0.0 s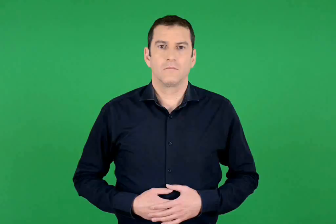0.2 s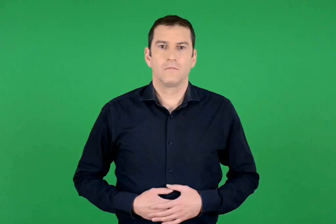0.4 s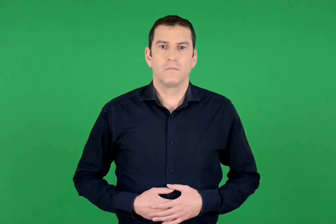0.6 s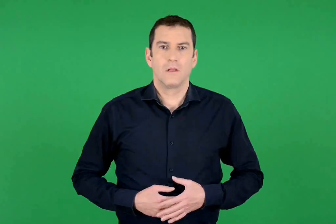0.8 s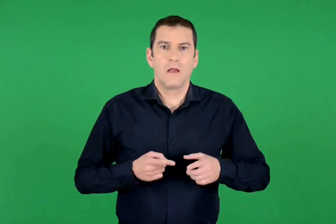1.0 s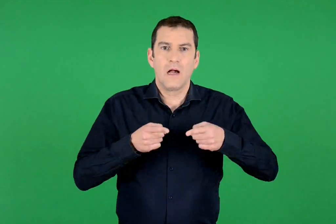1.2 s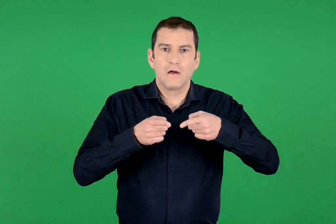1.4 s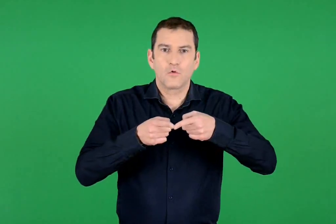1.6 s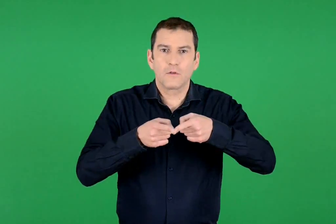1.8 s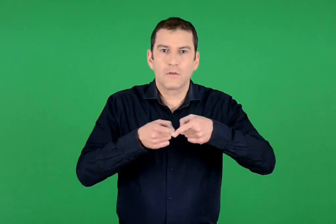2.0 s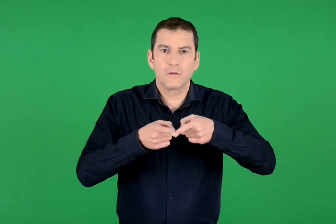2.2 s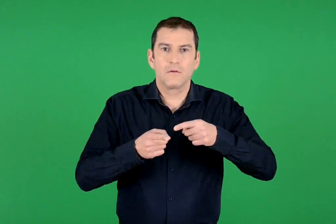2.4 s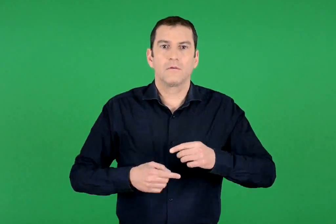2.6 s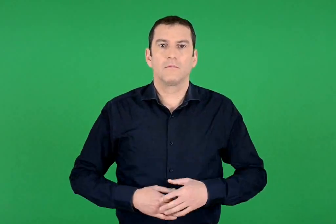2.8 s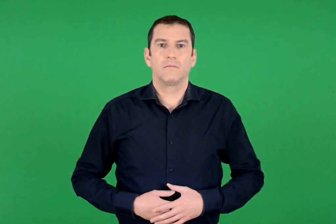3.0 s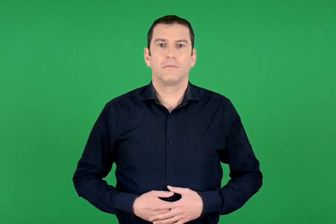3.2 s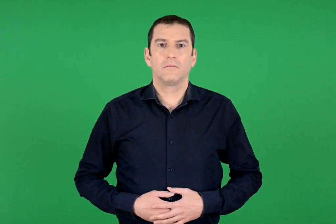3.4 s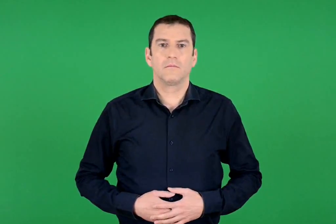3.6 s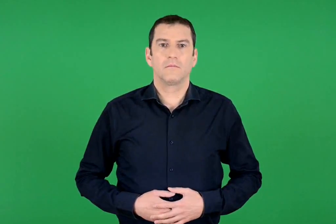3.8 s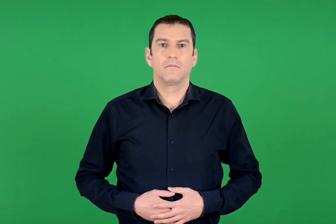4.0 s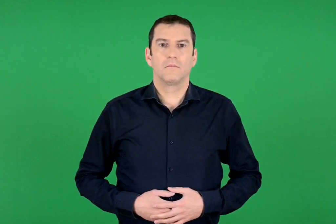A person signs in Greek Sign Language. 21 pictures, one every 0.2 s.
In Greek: ακρωτήρι
